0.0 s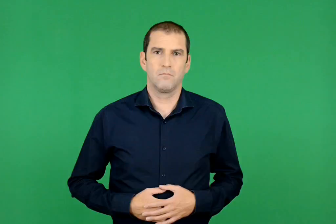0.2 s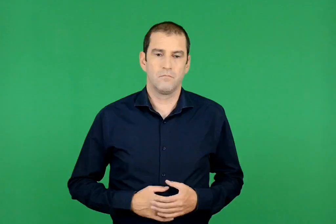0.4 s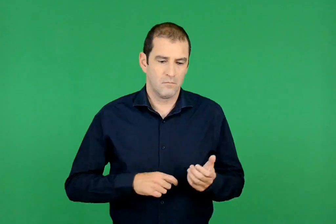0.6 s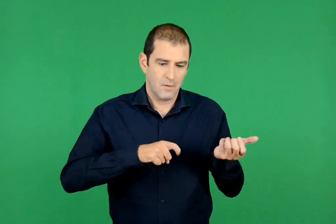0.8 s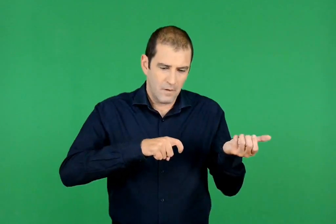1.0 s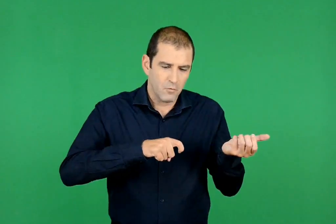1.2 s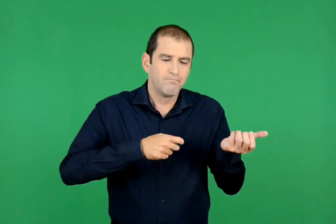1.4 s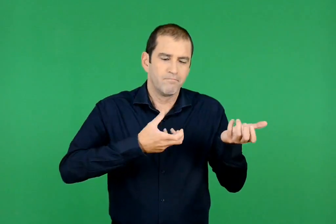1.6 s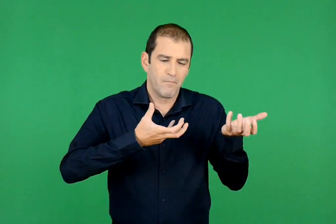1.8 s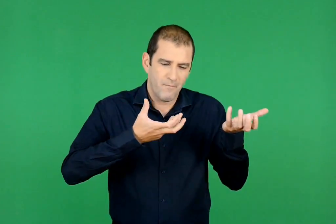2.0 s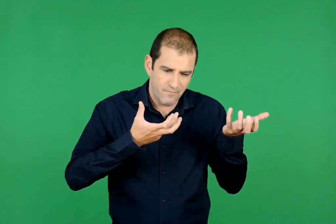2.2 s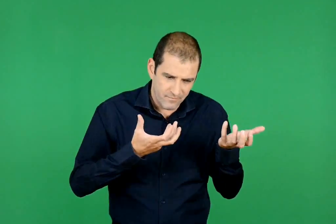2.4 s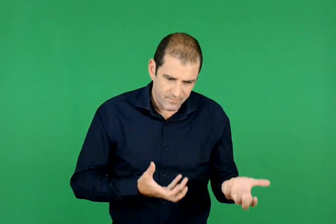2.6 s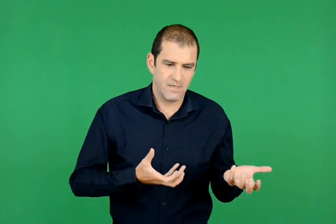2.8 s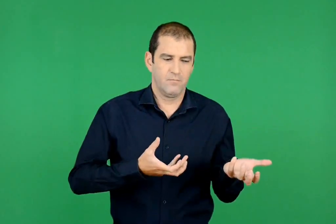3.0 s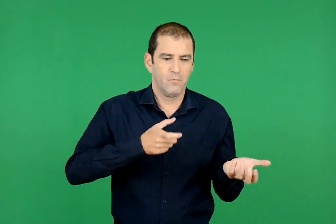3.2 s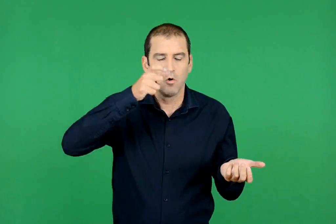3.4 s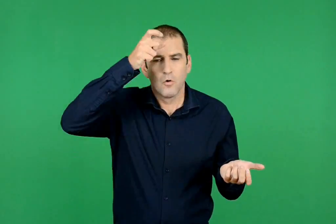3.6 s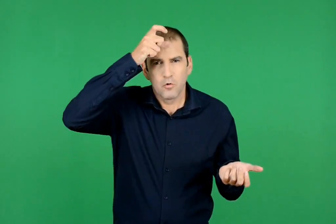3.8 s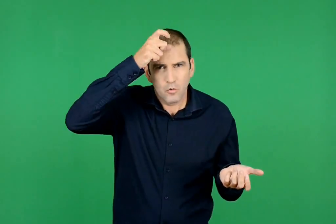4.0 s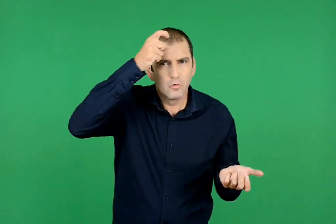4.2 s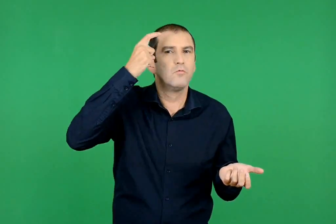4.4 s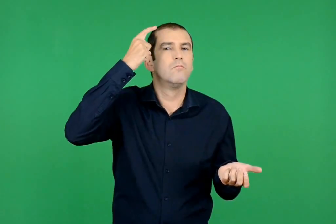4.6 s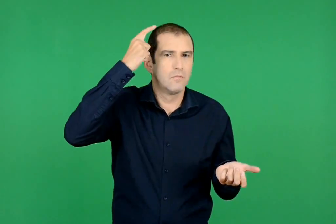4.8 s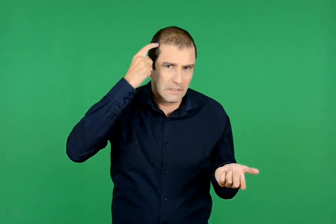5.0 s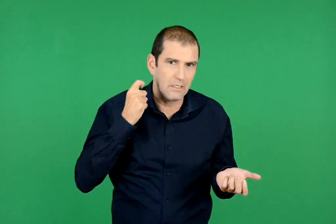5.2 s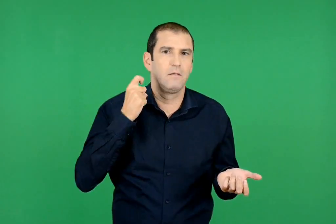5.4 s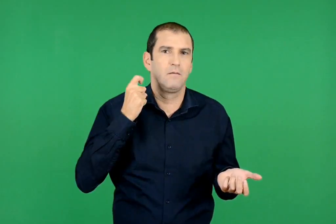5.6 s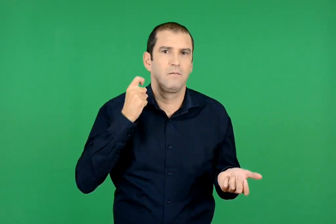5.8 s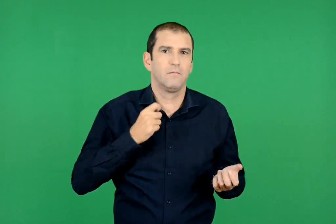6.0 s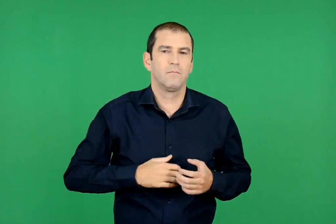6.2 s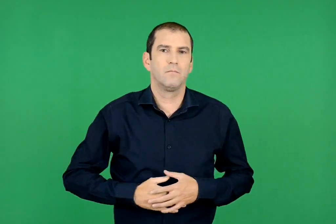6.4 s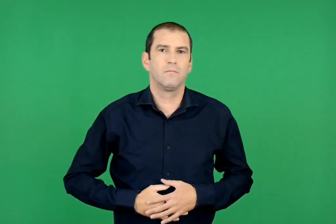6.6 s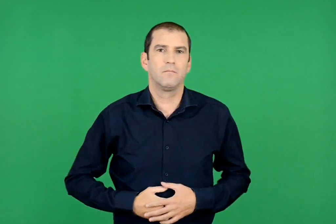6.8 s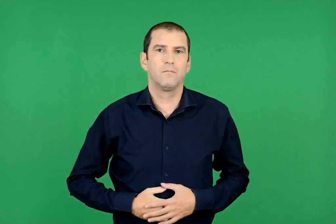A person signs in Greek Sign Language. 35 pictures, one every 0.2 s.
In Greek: οπού συ μου έγινες βαρύ κι ο αγαρηνός το ξέρει
